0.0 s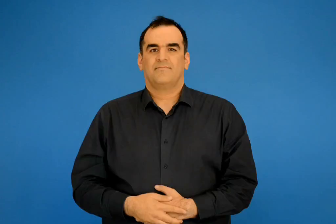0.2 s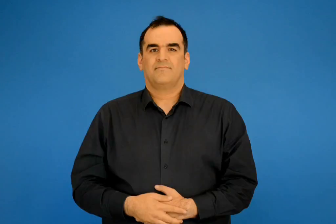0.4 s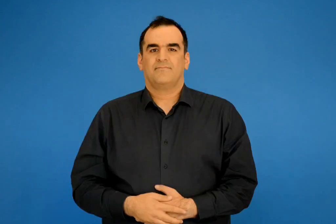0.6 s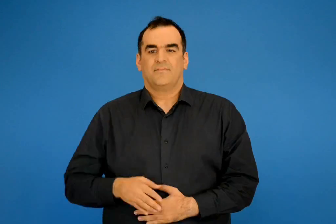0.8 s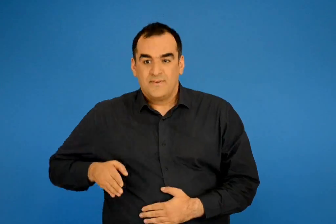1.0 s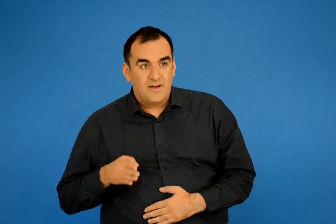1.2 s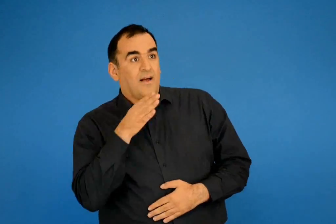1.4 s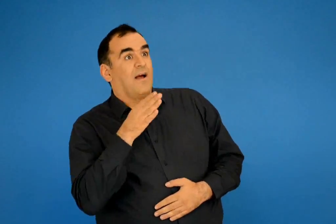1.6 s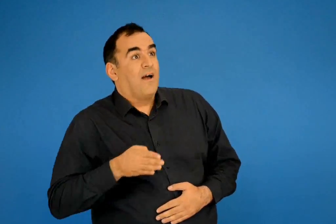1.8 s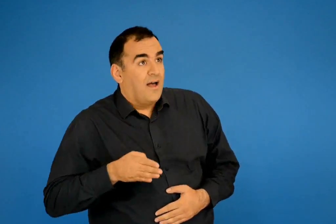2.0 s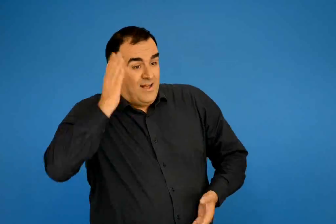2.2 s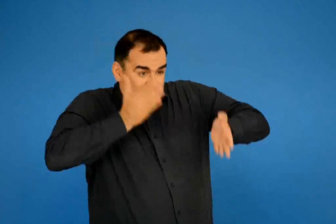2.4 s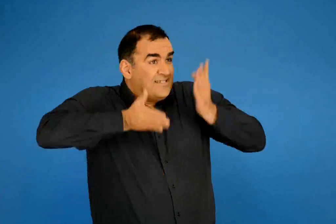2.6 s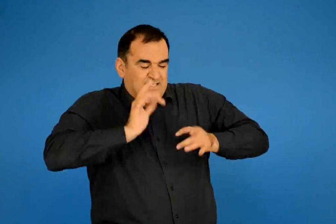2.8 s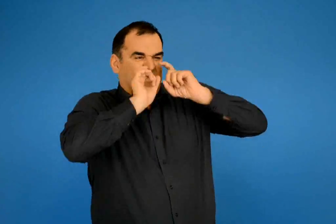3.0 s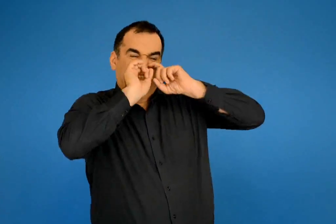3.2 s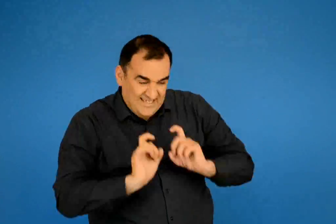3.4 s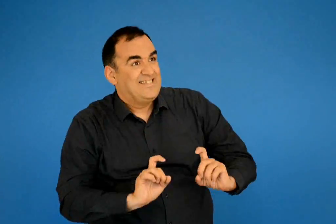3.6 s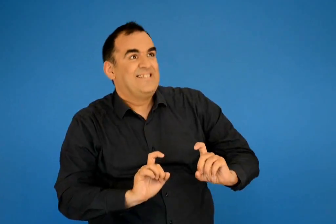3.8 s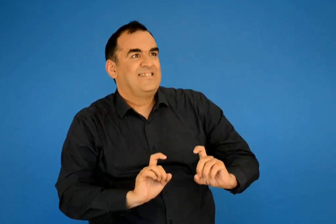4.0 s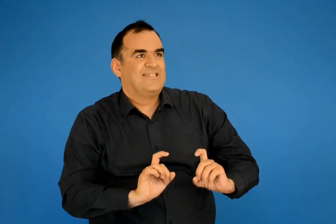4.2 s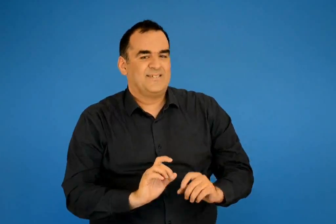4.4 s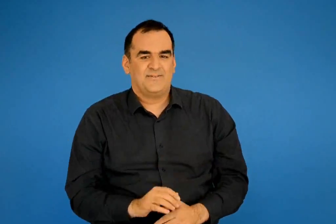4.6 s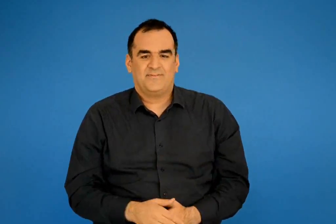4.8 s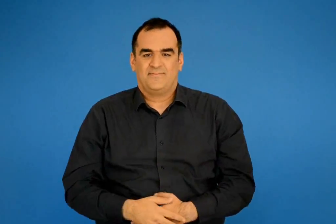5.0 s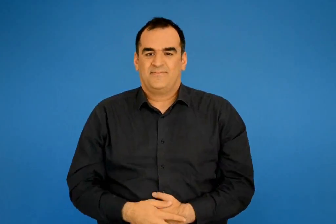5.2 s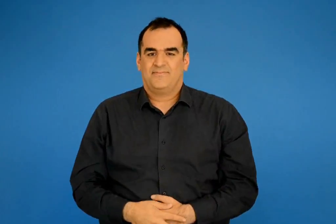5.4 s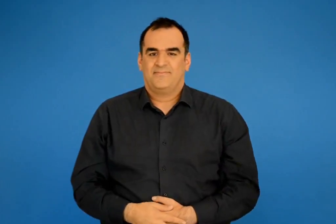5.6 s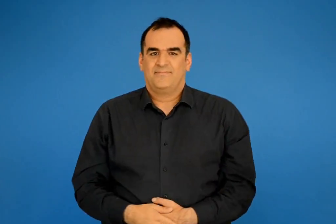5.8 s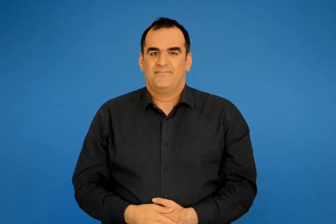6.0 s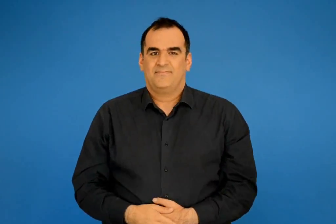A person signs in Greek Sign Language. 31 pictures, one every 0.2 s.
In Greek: καραγκιόζης θα τρώει ξύλο που θα αξίζει
